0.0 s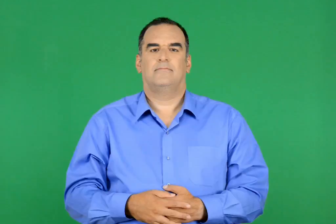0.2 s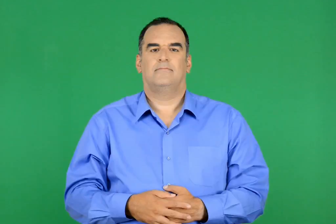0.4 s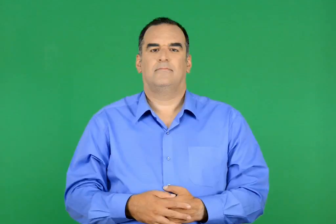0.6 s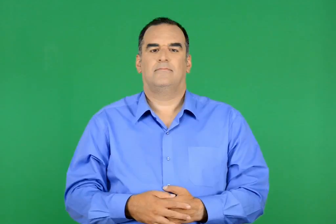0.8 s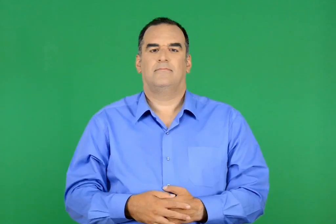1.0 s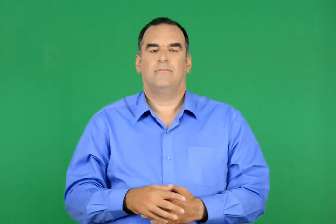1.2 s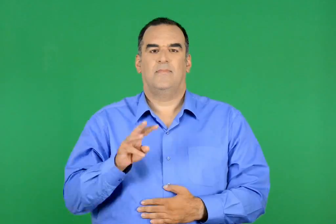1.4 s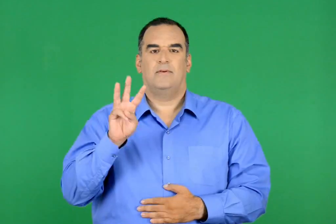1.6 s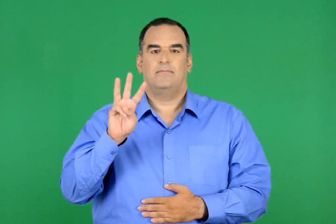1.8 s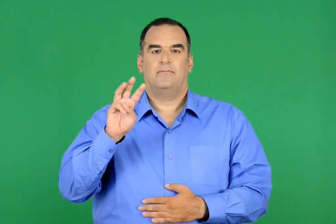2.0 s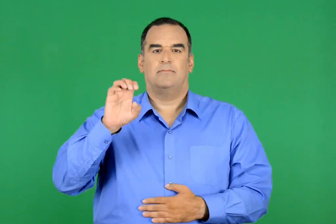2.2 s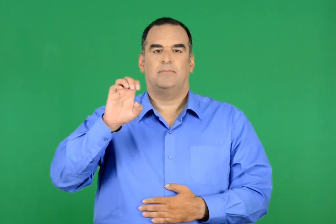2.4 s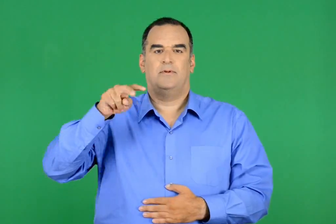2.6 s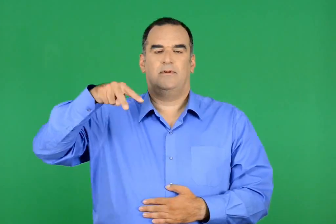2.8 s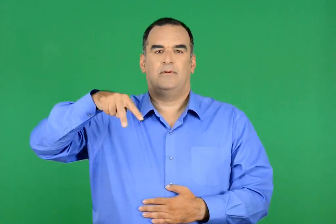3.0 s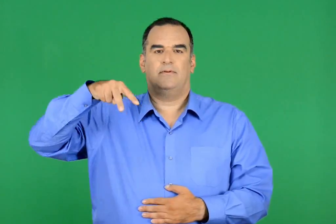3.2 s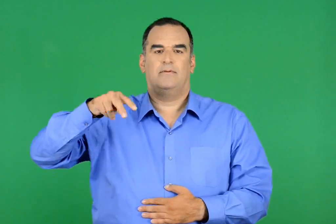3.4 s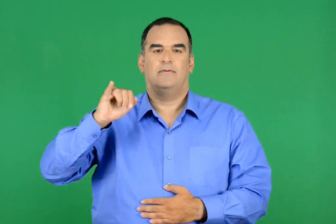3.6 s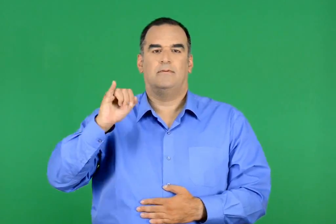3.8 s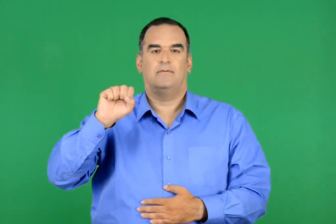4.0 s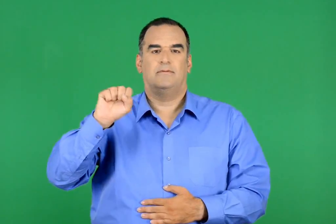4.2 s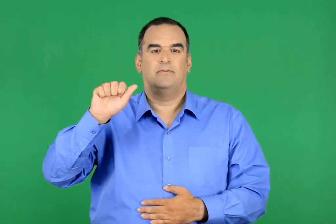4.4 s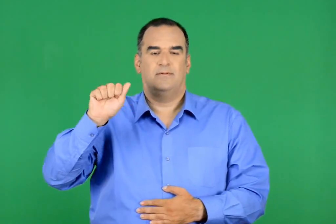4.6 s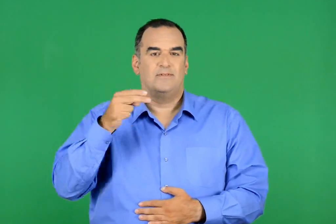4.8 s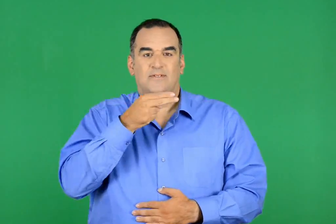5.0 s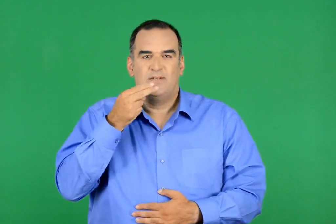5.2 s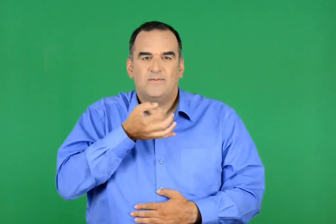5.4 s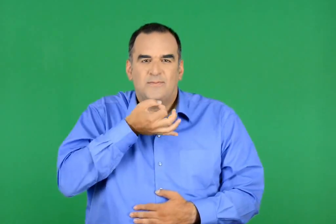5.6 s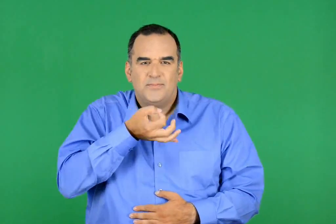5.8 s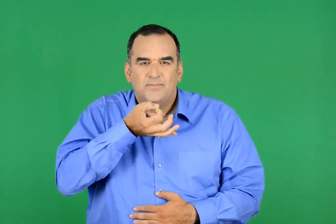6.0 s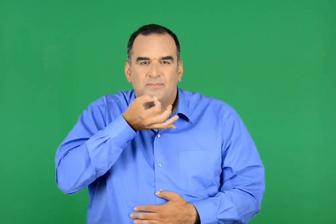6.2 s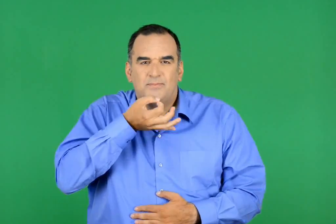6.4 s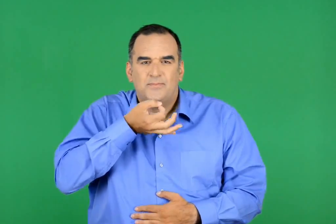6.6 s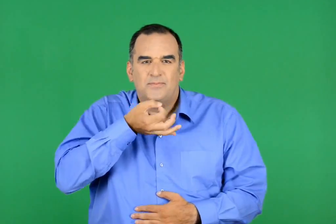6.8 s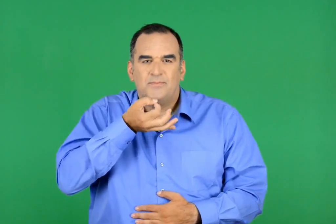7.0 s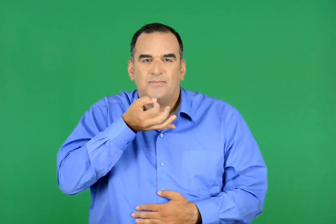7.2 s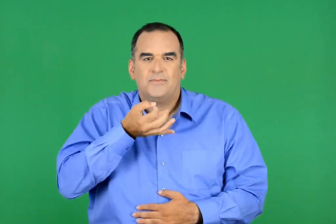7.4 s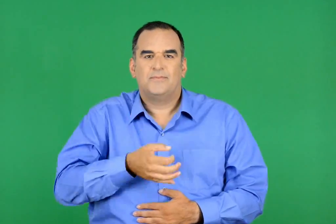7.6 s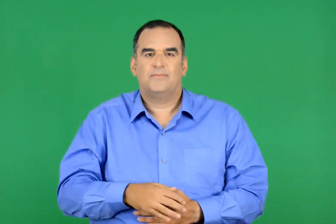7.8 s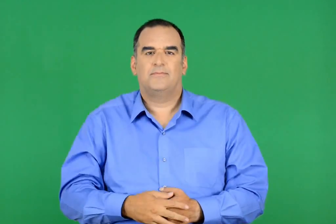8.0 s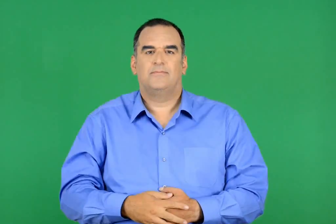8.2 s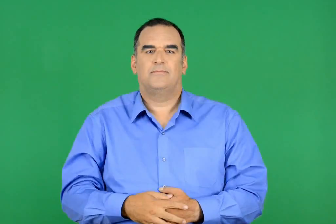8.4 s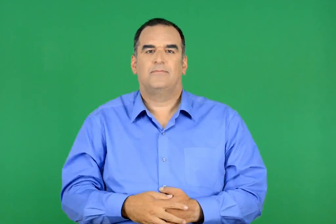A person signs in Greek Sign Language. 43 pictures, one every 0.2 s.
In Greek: ψέλλισα είπα µέσα από τα δόντια µου
